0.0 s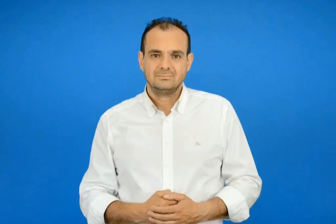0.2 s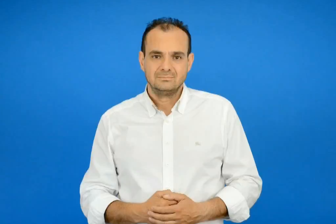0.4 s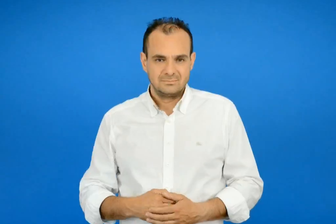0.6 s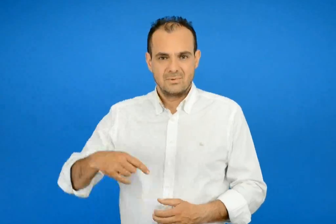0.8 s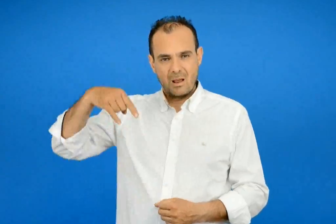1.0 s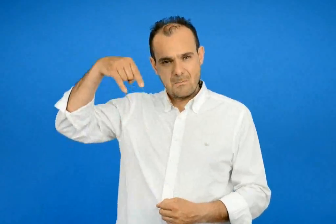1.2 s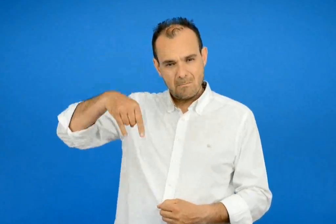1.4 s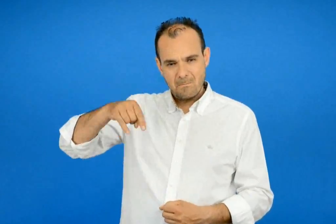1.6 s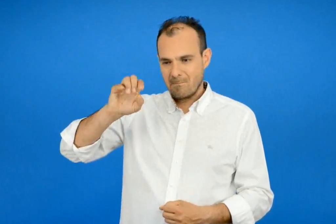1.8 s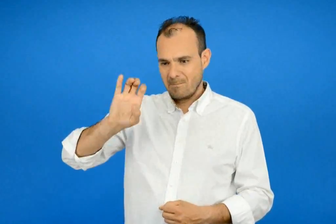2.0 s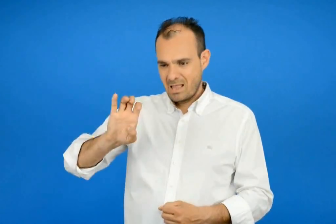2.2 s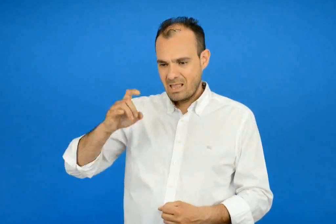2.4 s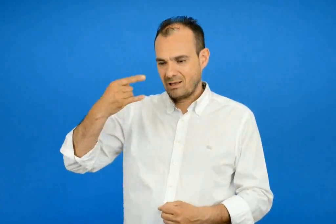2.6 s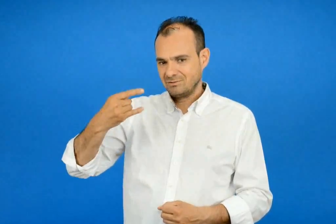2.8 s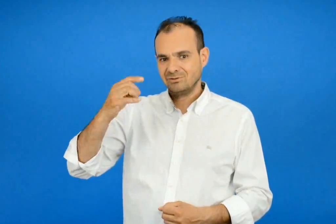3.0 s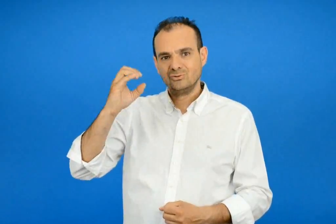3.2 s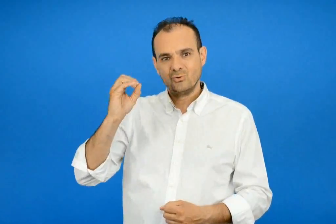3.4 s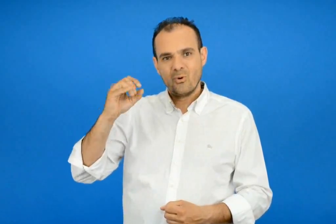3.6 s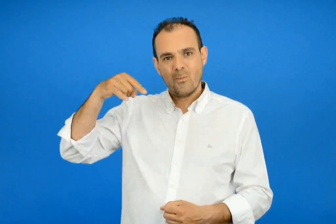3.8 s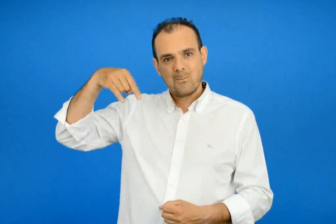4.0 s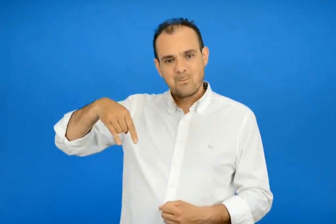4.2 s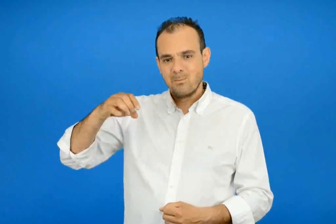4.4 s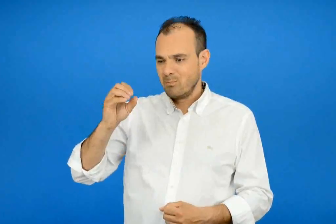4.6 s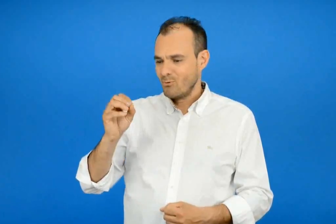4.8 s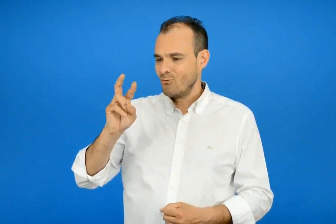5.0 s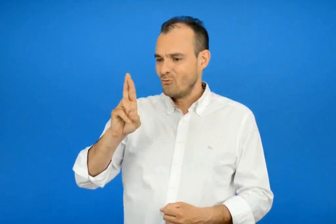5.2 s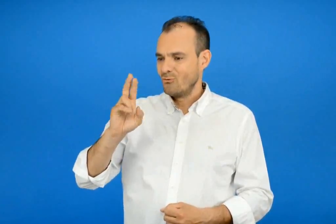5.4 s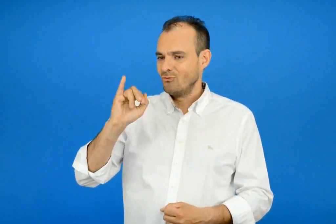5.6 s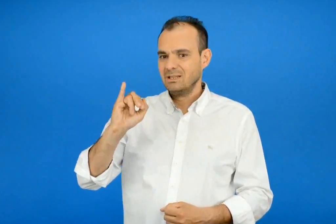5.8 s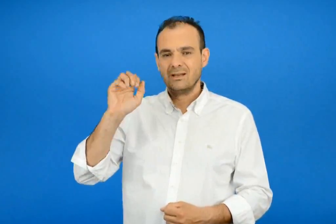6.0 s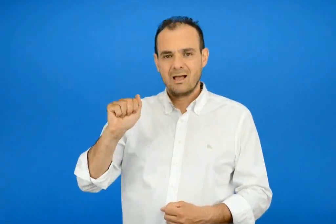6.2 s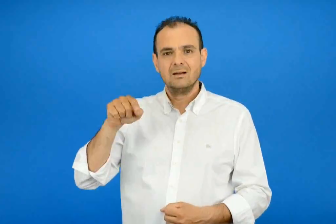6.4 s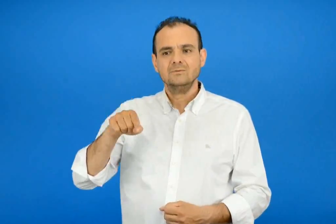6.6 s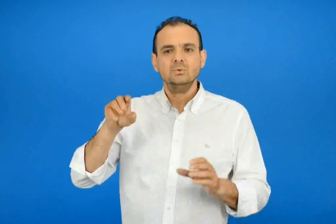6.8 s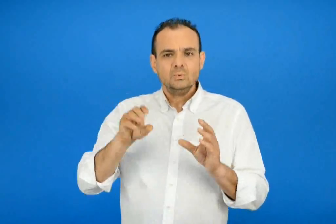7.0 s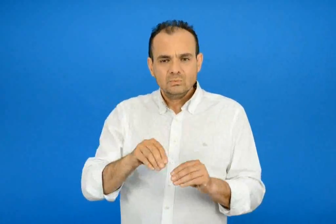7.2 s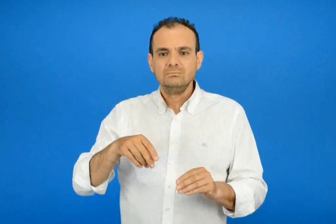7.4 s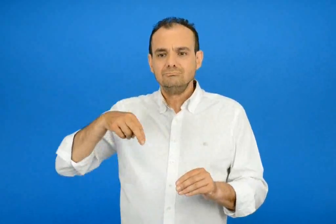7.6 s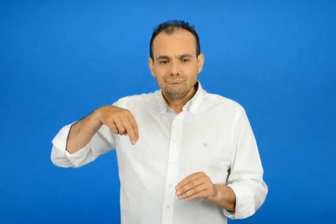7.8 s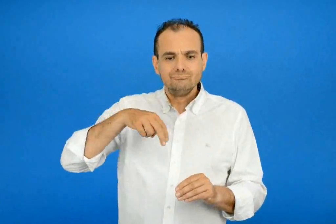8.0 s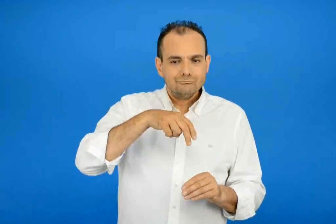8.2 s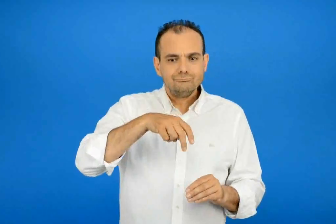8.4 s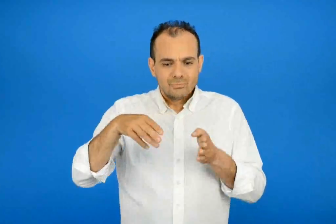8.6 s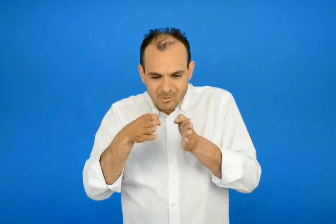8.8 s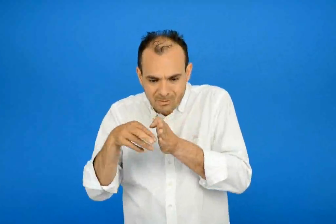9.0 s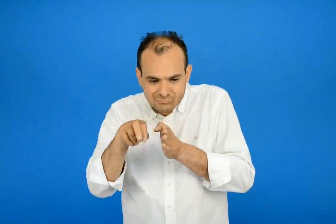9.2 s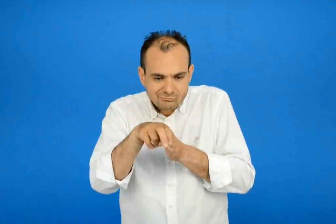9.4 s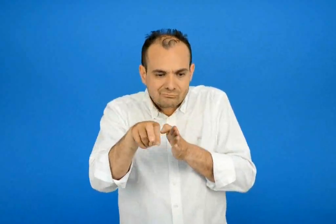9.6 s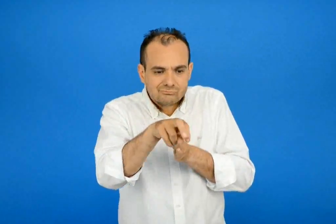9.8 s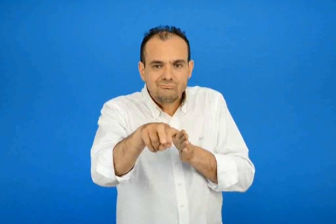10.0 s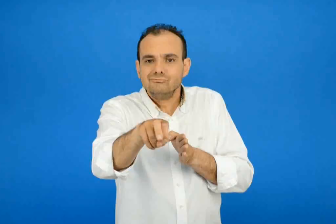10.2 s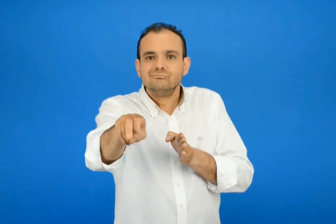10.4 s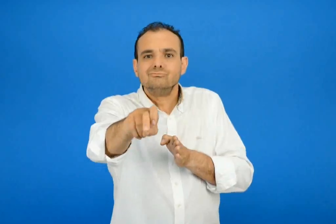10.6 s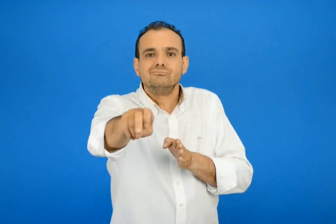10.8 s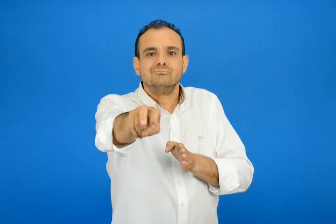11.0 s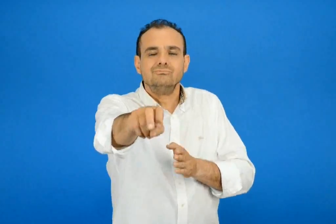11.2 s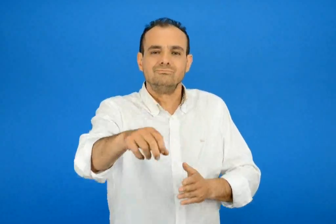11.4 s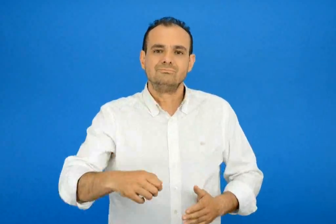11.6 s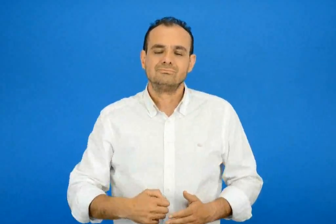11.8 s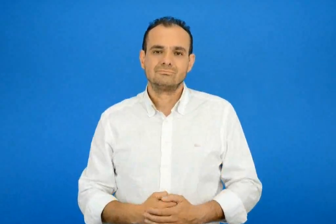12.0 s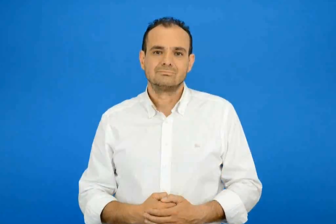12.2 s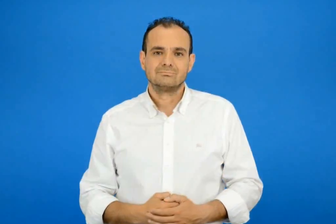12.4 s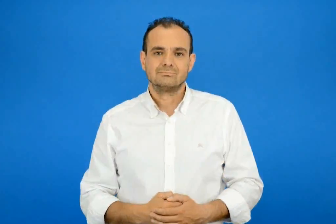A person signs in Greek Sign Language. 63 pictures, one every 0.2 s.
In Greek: πεζοπορία η πορεία με τα ποδιά
